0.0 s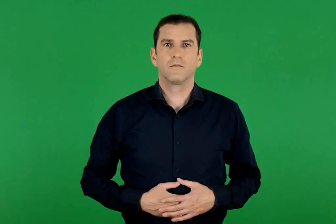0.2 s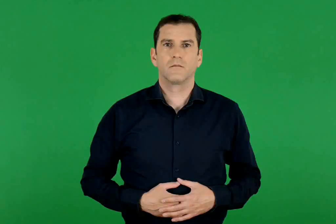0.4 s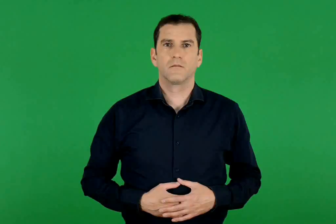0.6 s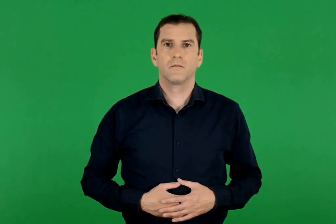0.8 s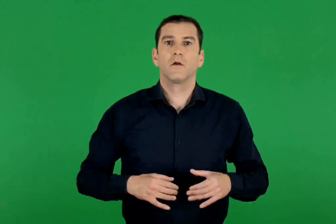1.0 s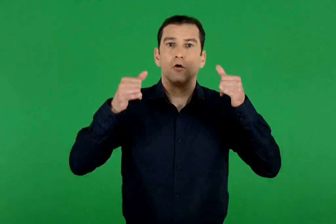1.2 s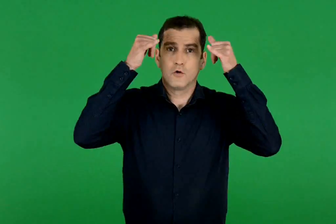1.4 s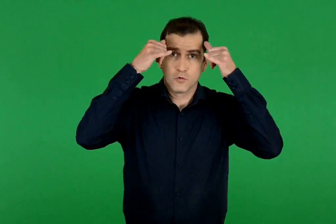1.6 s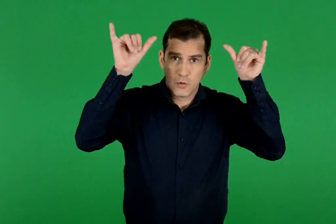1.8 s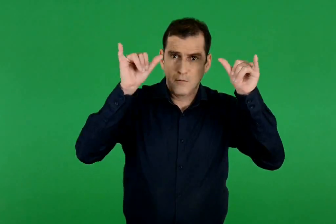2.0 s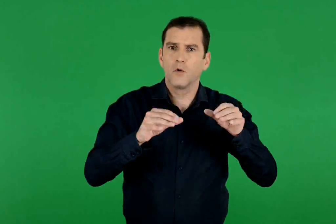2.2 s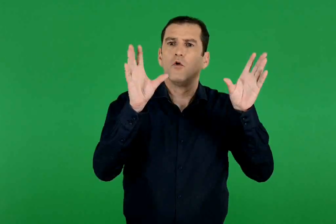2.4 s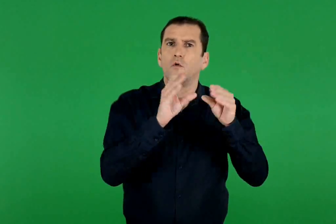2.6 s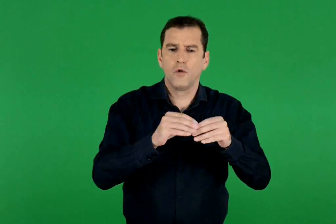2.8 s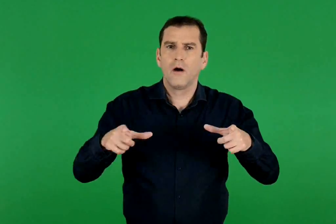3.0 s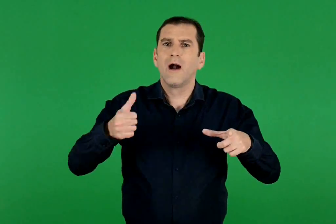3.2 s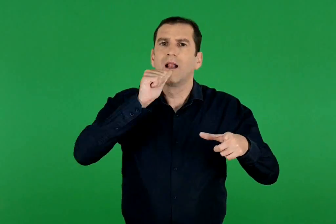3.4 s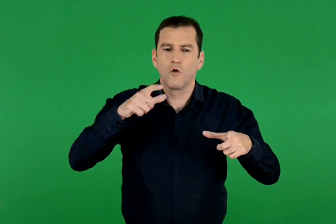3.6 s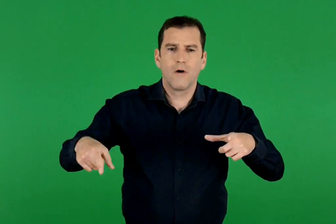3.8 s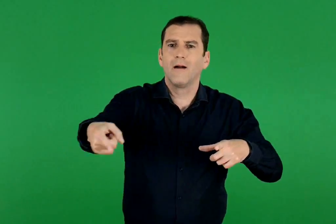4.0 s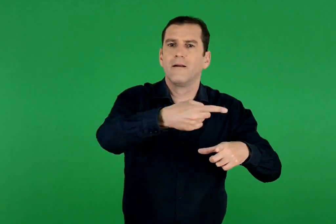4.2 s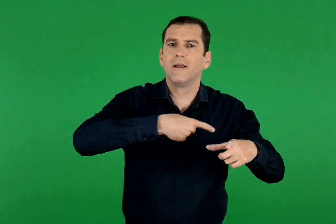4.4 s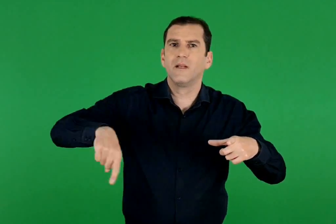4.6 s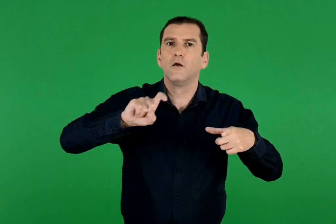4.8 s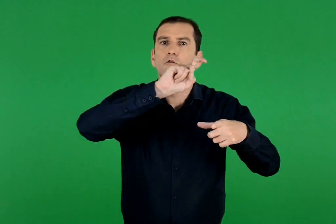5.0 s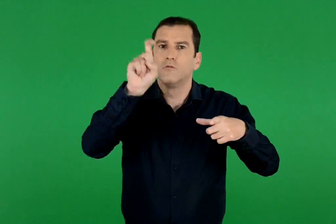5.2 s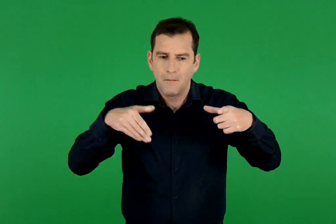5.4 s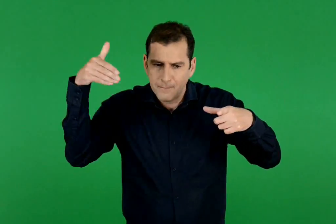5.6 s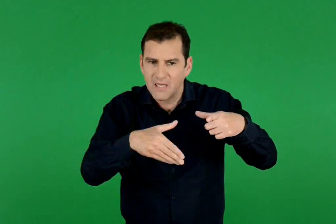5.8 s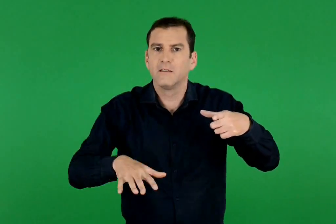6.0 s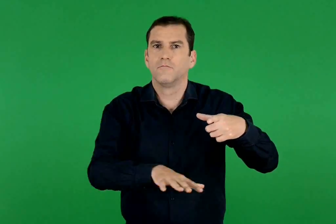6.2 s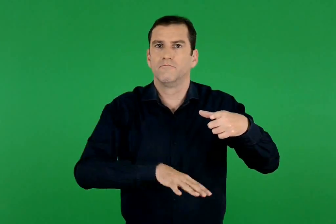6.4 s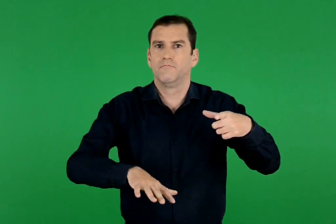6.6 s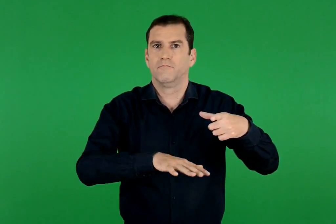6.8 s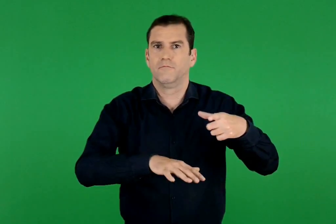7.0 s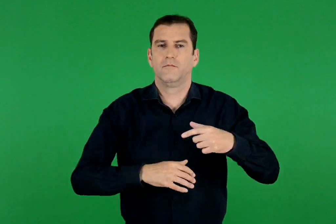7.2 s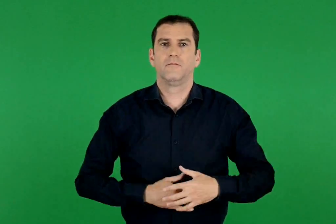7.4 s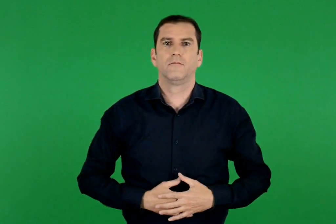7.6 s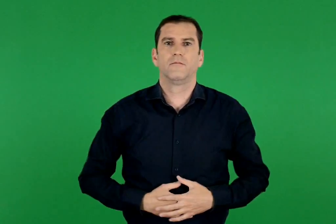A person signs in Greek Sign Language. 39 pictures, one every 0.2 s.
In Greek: ζώα που ζουν μέσα στο νερό της λίμνης
